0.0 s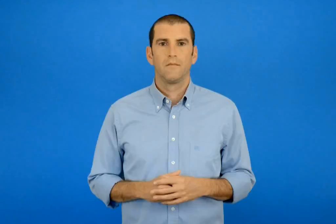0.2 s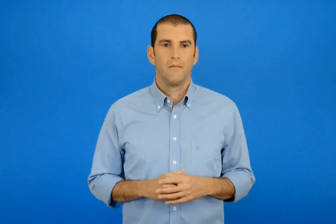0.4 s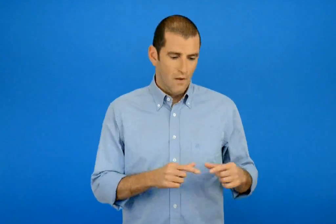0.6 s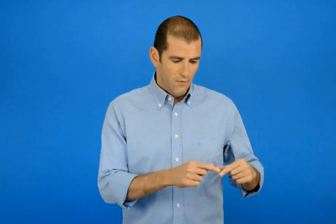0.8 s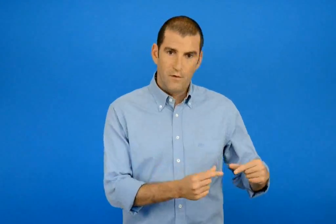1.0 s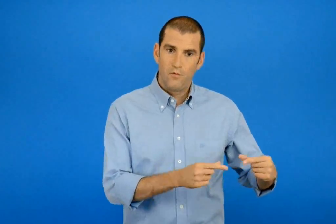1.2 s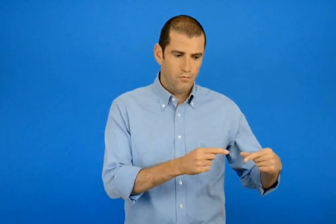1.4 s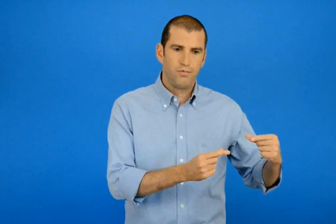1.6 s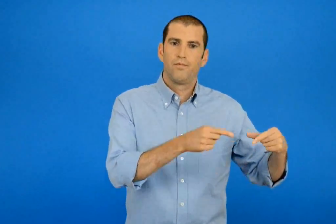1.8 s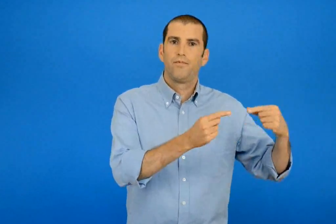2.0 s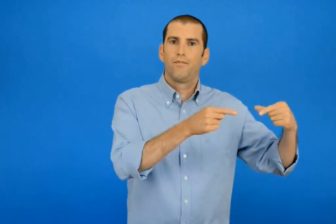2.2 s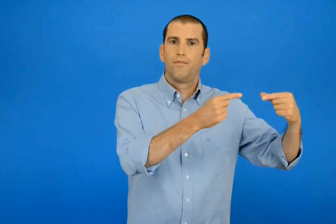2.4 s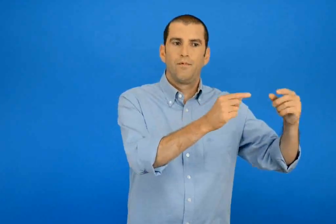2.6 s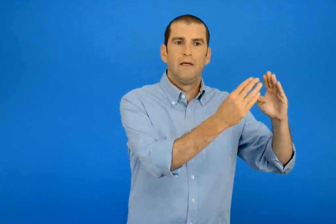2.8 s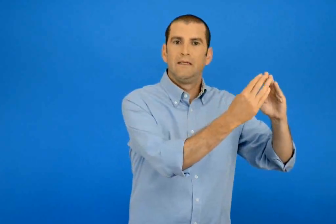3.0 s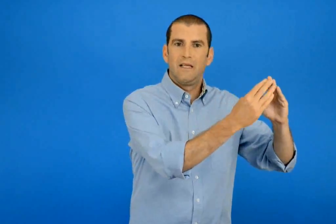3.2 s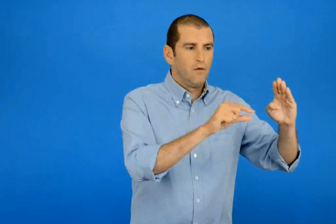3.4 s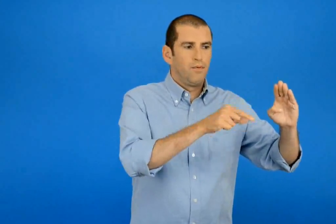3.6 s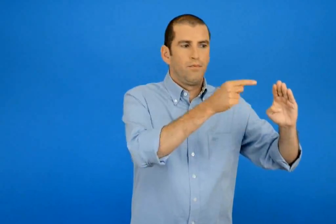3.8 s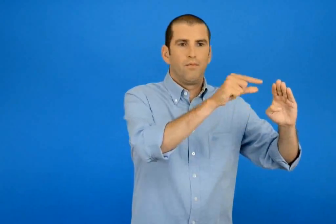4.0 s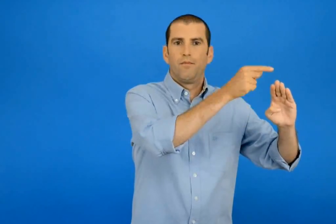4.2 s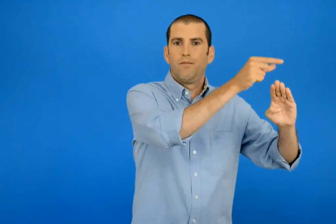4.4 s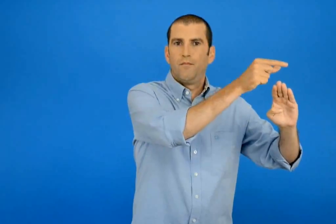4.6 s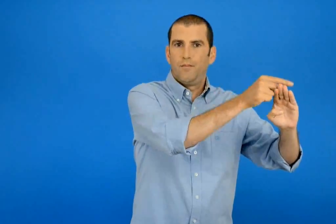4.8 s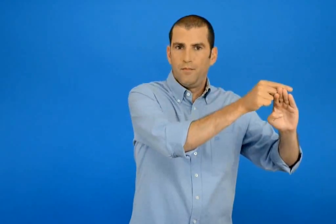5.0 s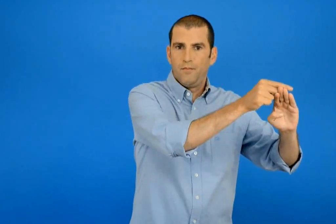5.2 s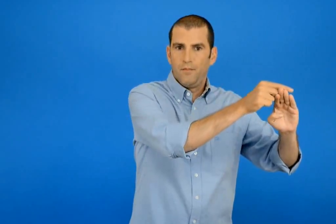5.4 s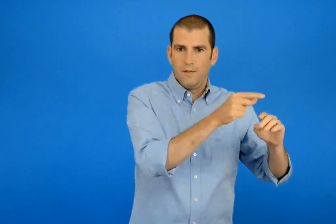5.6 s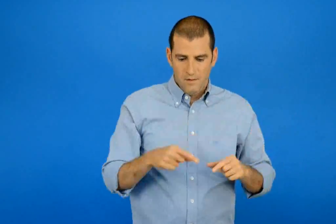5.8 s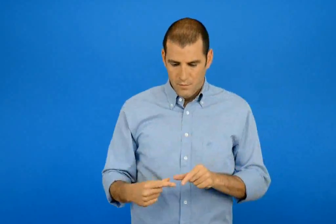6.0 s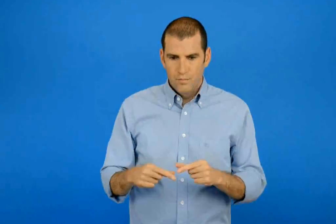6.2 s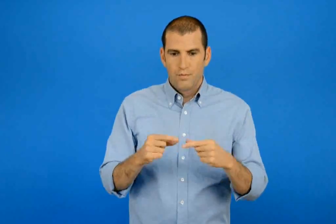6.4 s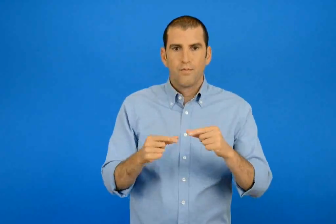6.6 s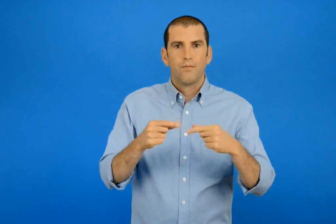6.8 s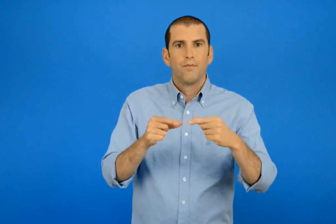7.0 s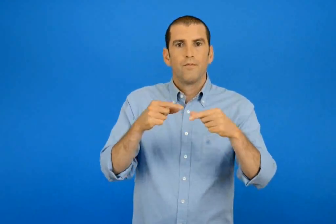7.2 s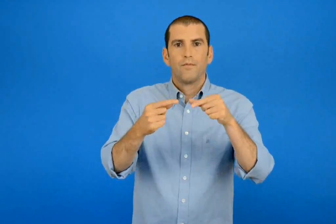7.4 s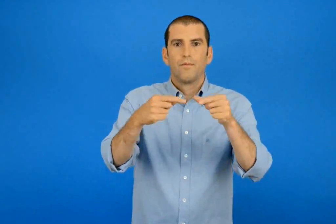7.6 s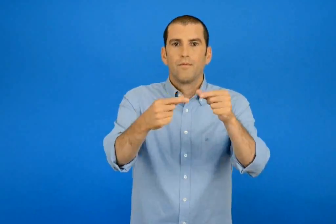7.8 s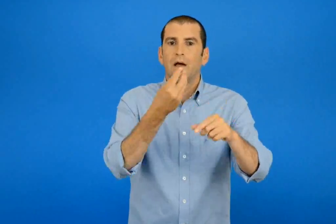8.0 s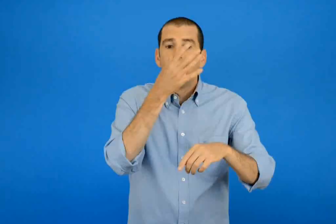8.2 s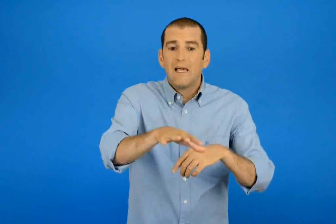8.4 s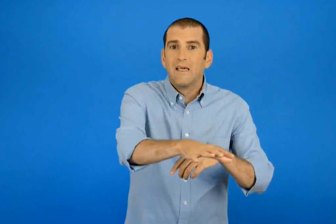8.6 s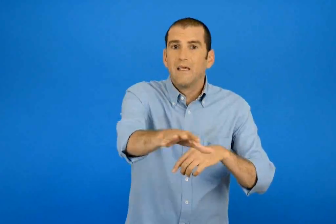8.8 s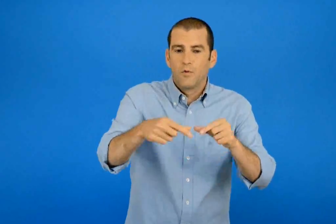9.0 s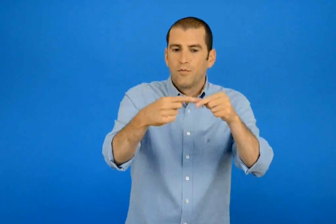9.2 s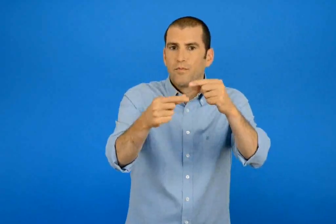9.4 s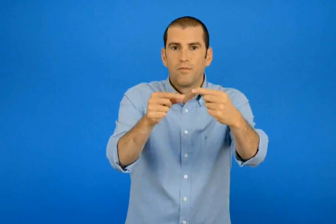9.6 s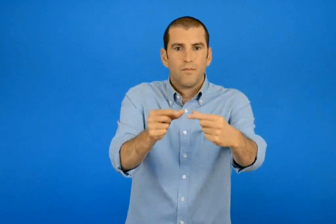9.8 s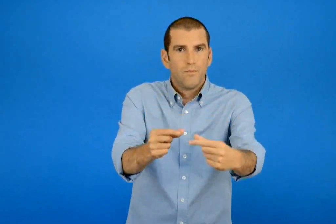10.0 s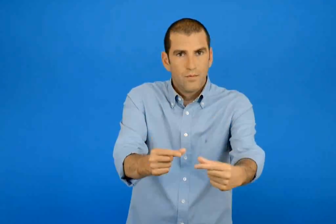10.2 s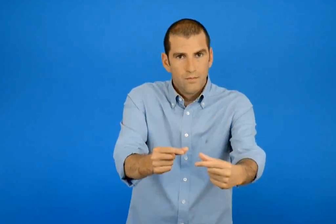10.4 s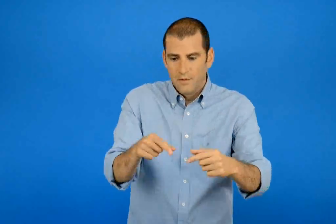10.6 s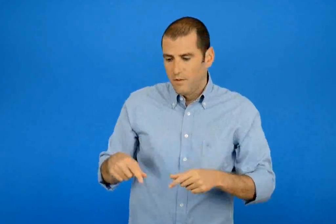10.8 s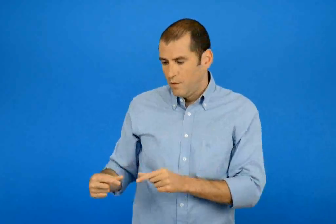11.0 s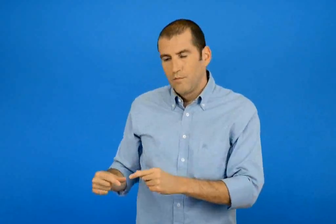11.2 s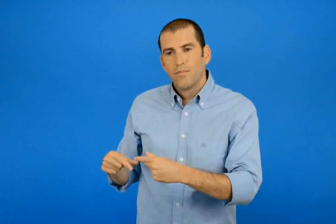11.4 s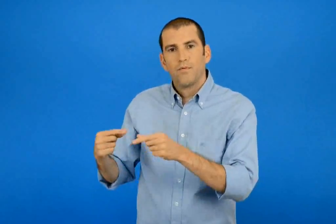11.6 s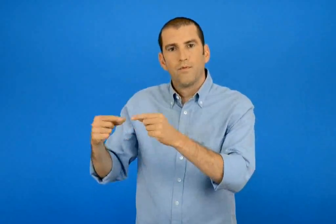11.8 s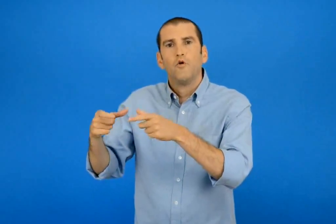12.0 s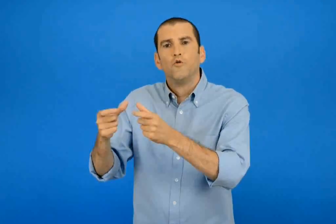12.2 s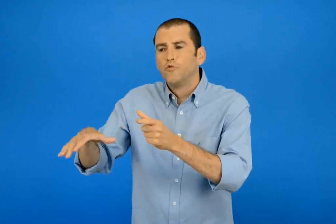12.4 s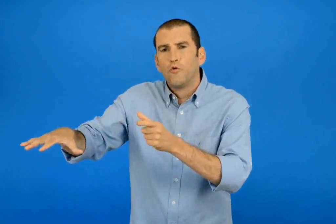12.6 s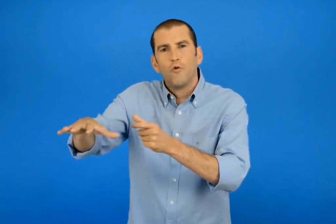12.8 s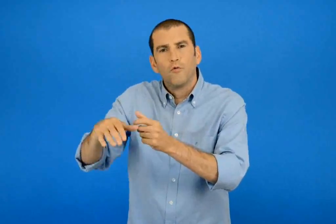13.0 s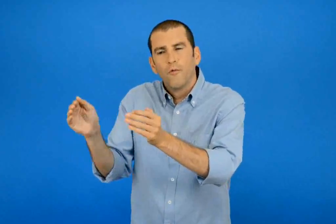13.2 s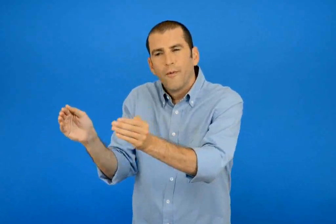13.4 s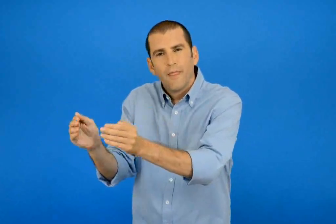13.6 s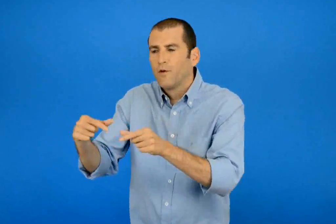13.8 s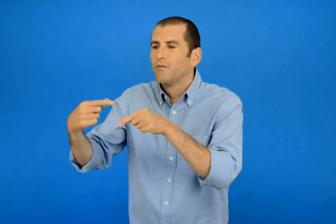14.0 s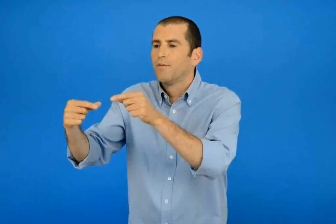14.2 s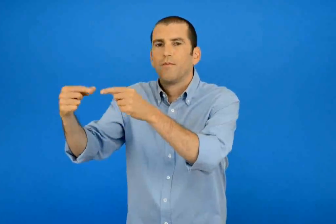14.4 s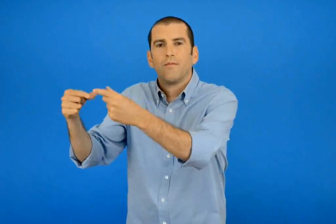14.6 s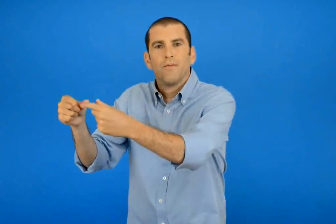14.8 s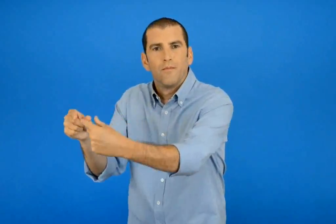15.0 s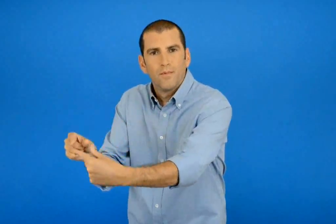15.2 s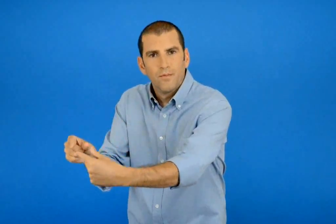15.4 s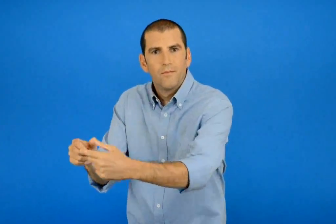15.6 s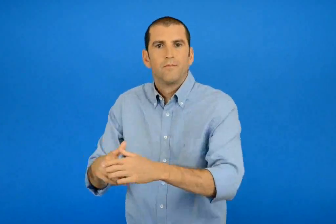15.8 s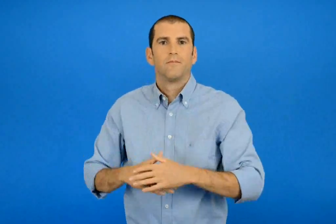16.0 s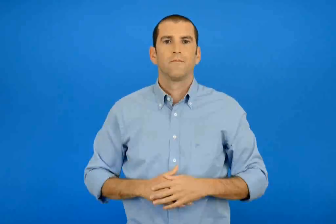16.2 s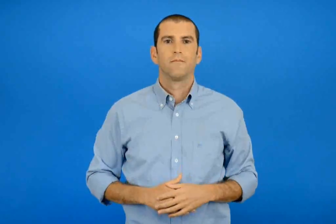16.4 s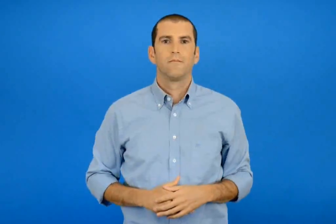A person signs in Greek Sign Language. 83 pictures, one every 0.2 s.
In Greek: το ένα στη στέγη το άλλο στον κήπο το τρίτο σε κάποιό μικρούλι σχολείο
